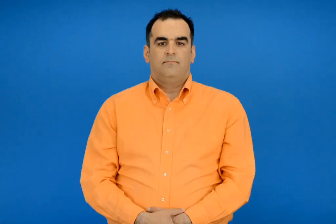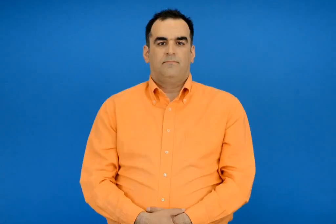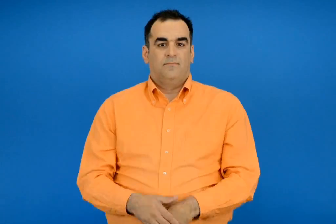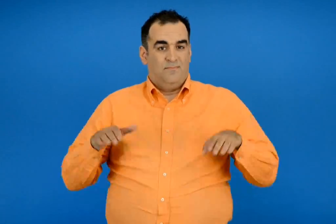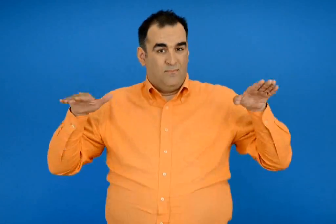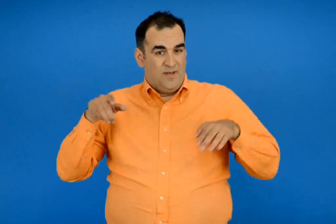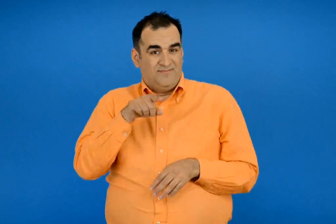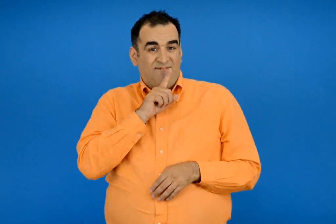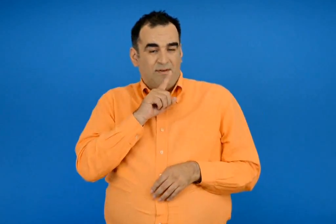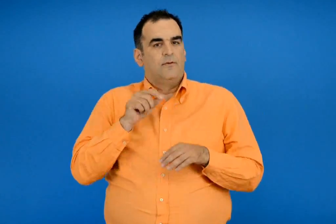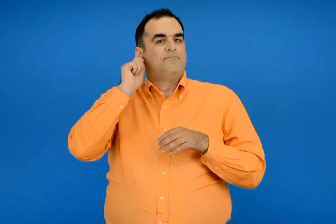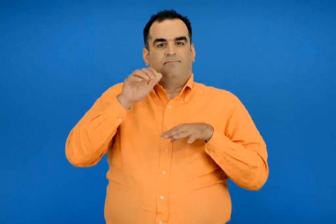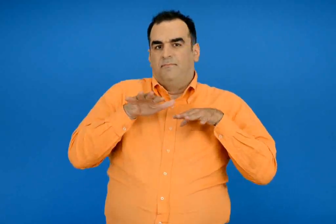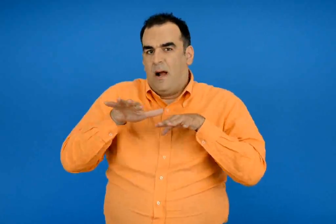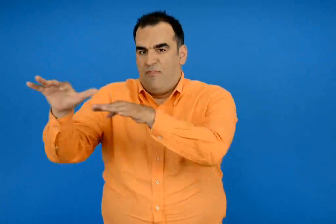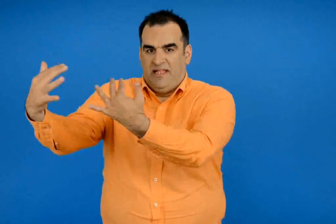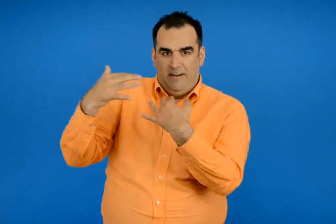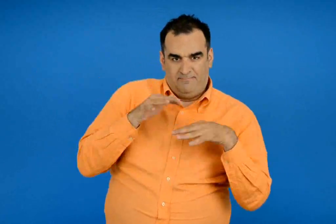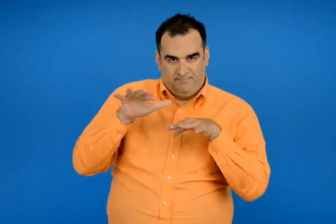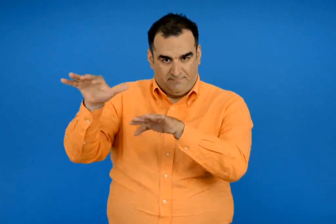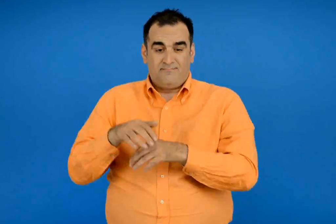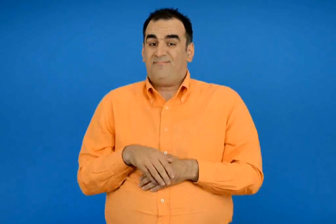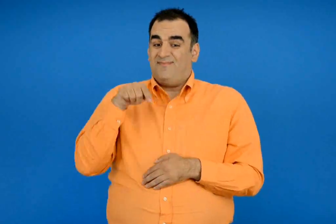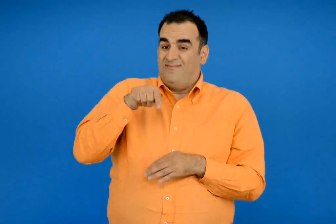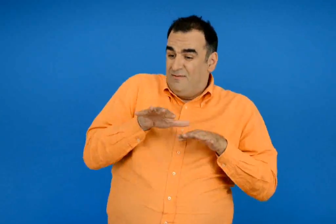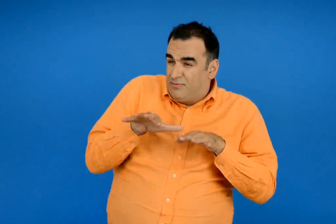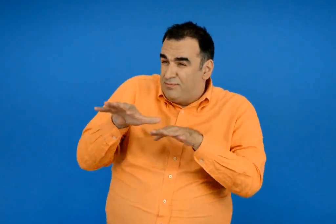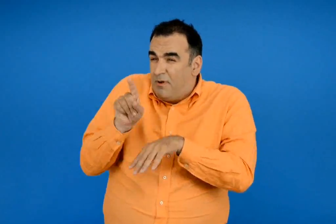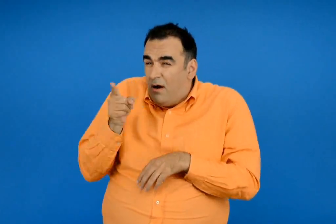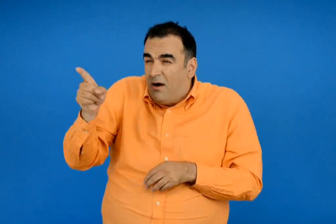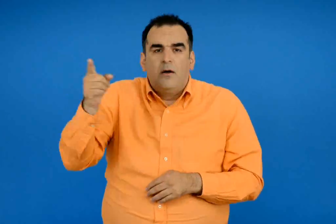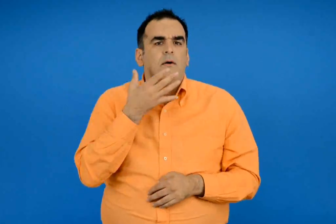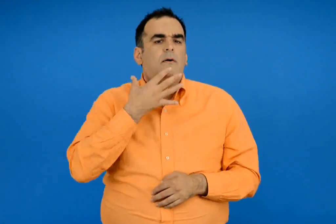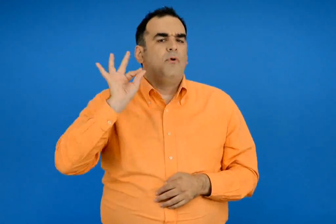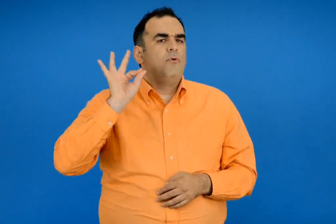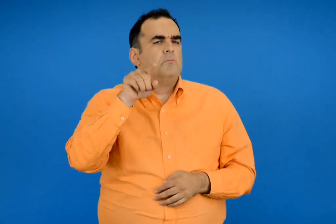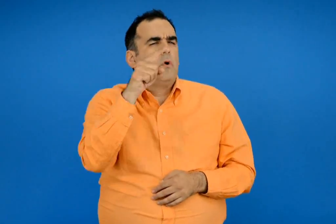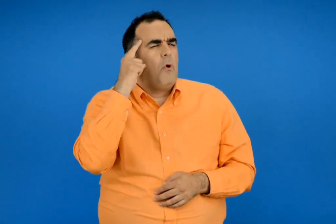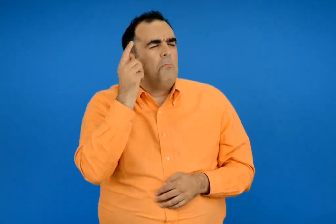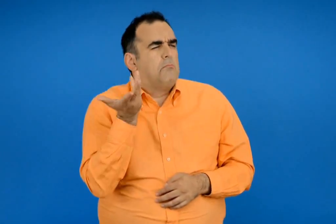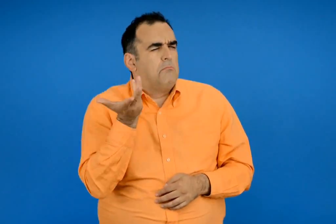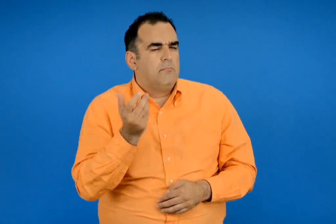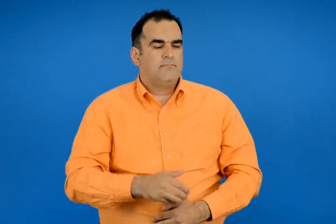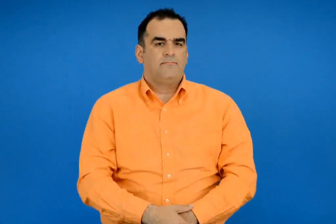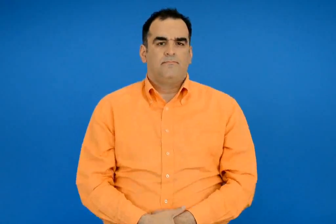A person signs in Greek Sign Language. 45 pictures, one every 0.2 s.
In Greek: τα πουλιά αυτά λέγονται αποδημητικά γιατί νομίζετε ότι κάνουν αυτό το ταξίδι ;
